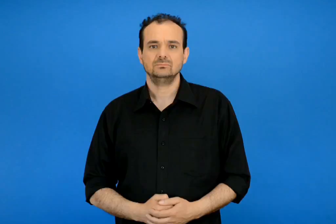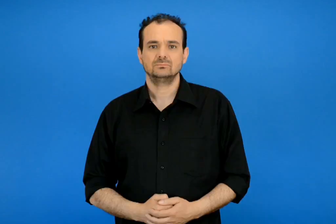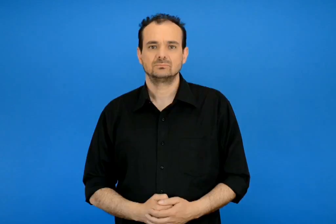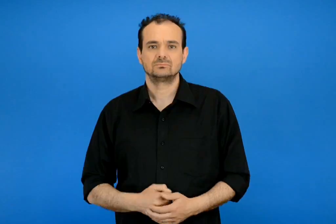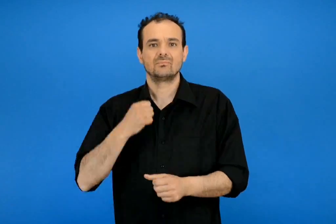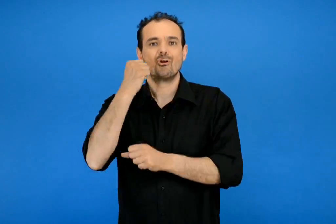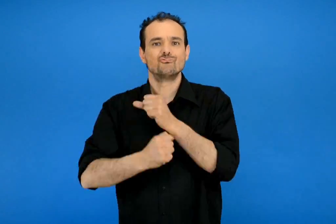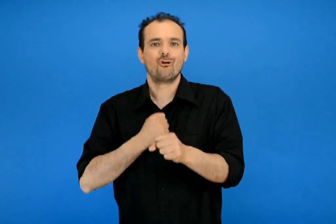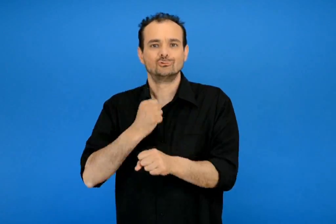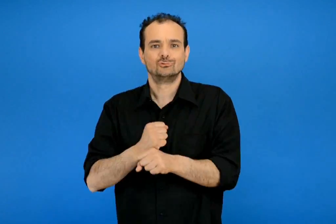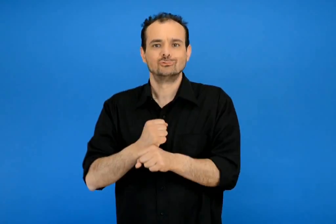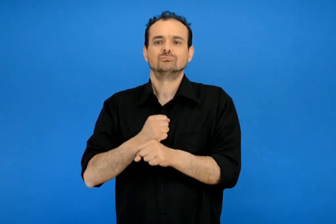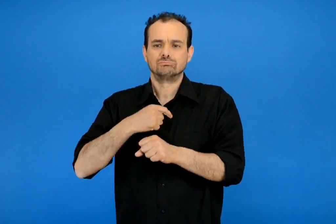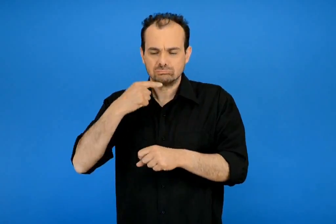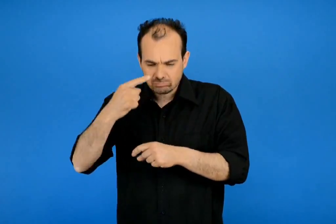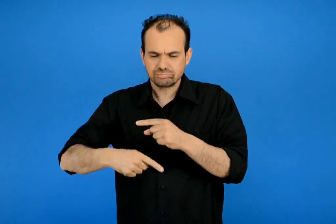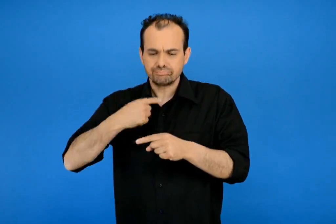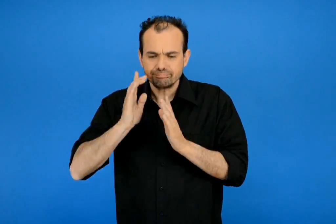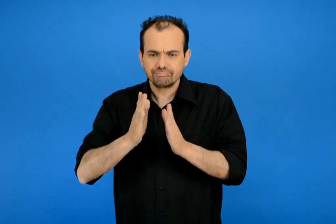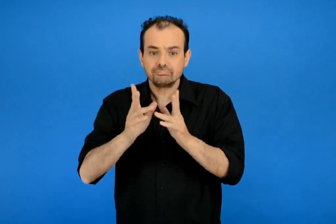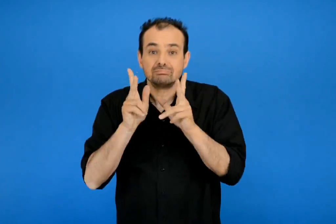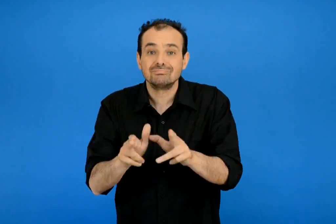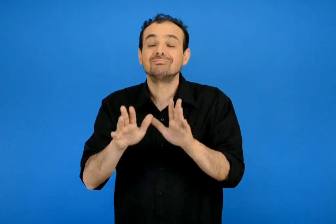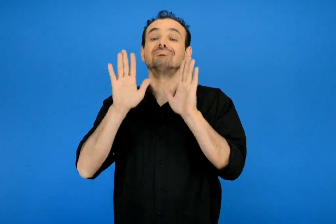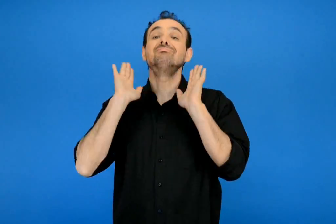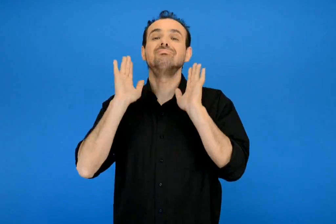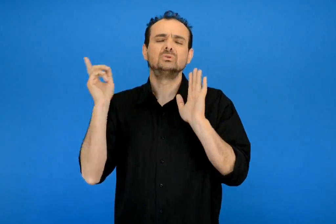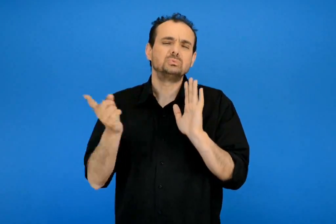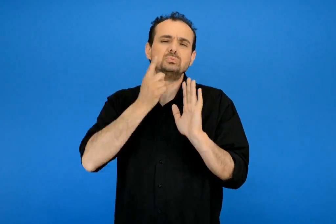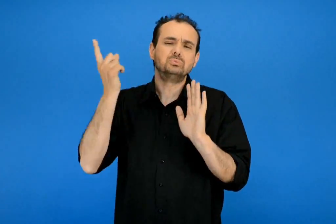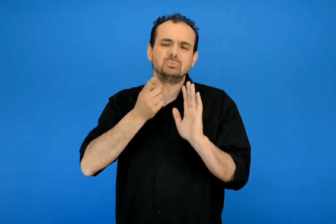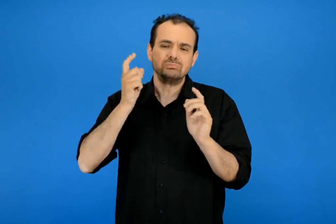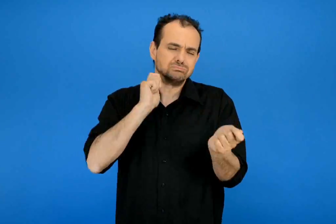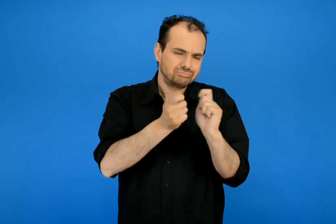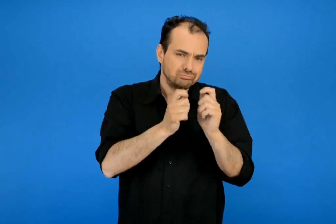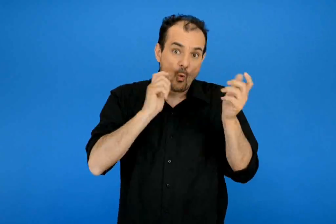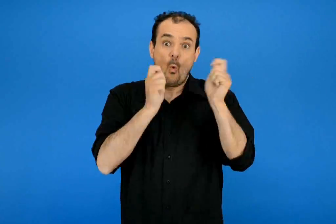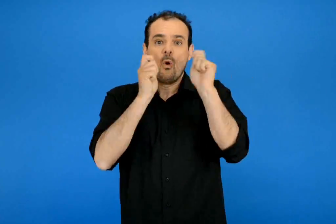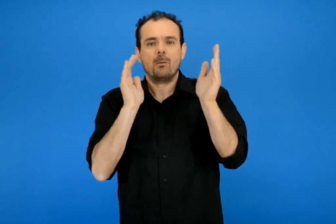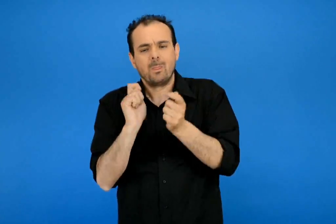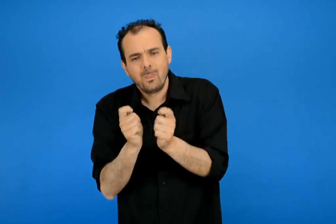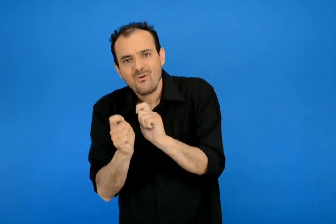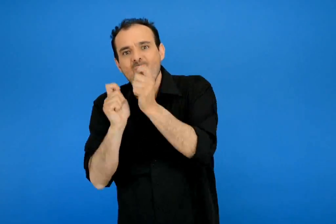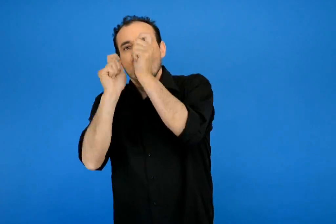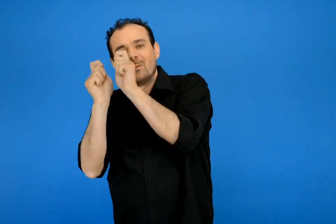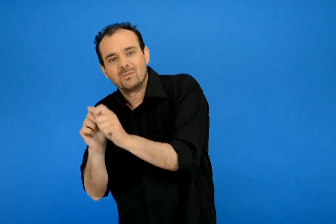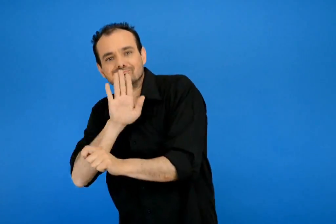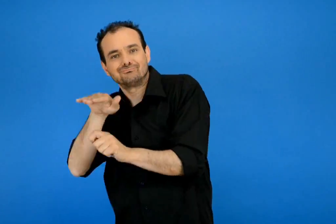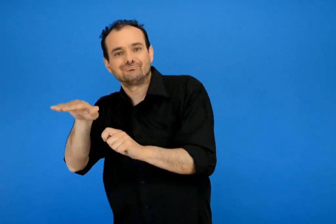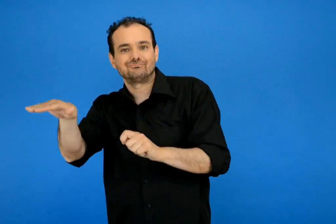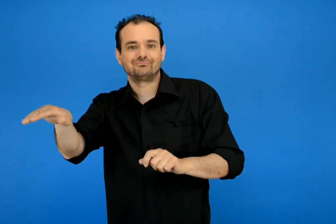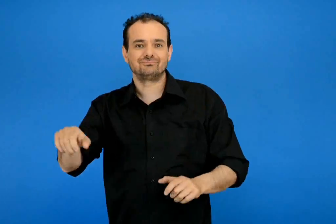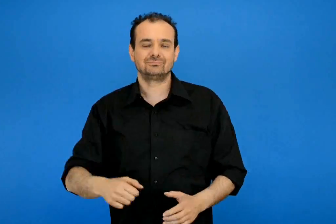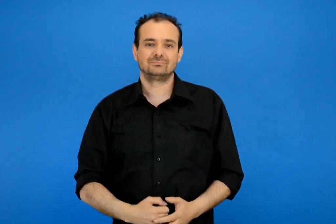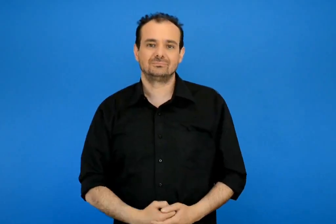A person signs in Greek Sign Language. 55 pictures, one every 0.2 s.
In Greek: ο χρόνος κυλά και δε σταματά παντού αλλαγές μεγάλες η μικρές
